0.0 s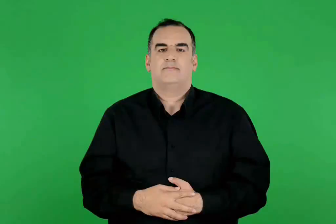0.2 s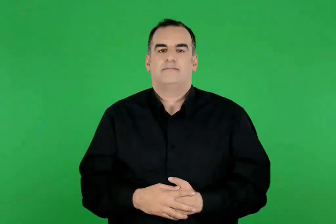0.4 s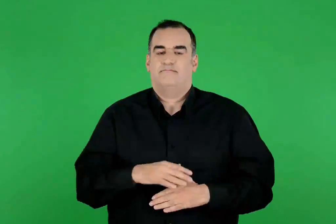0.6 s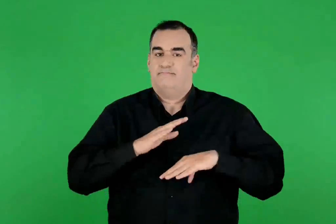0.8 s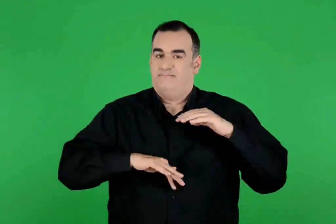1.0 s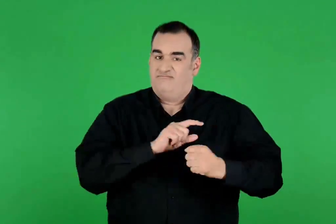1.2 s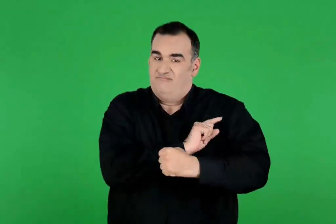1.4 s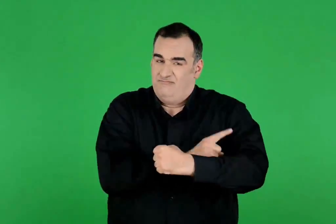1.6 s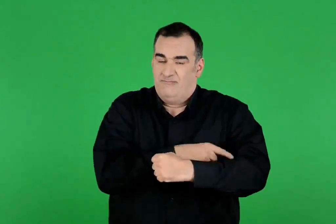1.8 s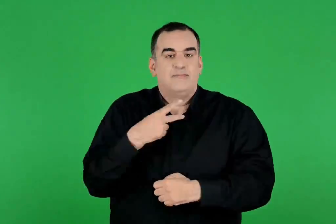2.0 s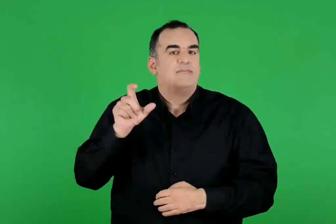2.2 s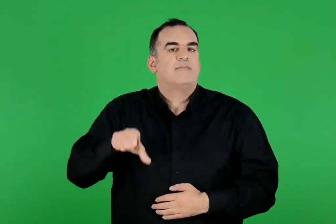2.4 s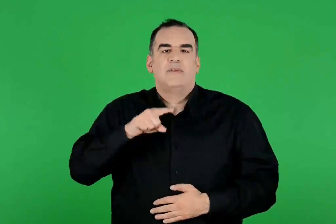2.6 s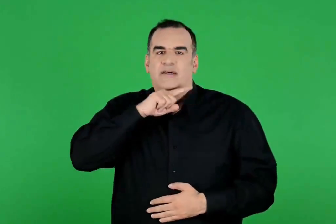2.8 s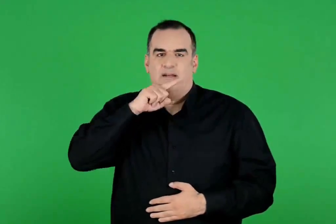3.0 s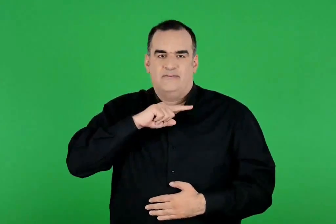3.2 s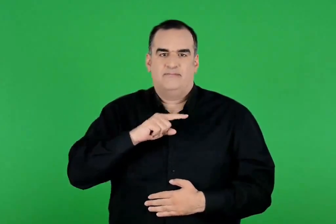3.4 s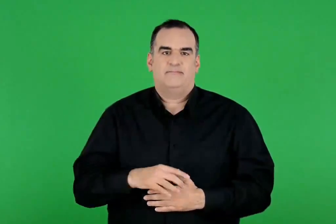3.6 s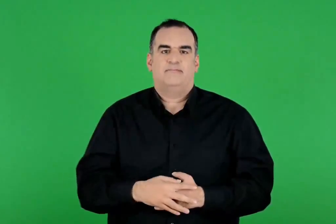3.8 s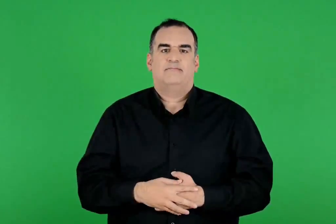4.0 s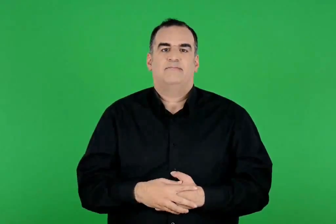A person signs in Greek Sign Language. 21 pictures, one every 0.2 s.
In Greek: τα χαρίσματα του ηρακλή
